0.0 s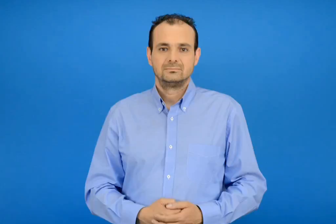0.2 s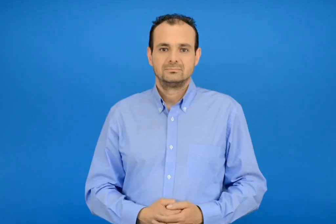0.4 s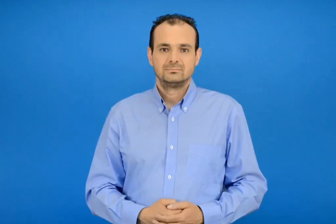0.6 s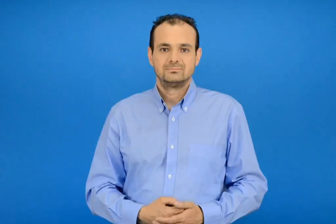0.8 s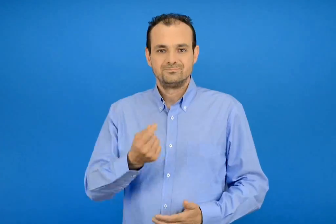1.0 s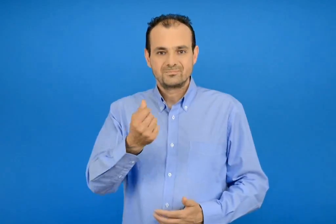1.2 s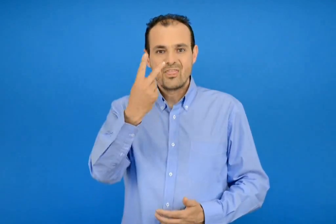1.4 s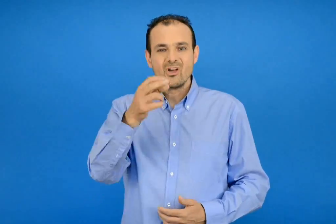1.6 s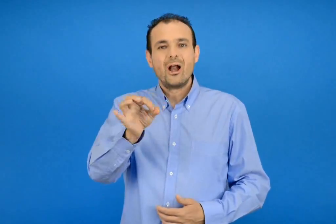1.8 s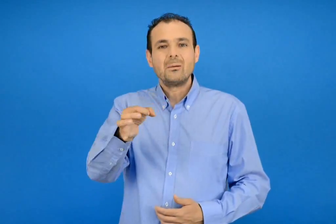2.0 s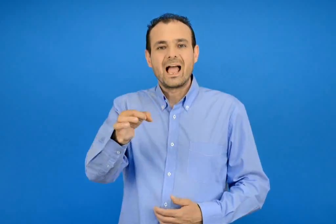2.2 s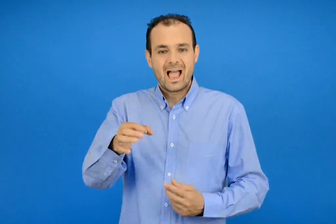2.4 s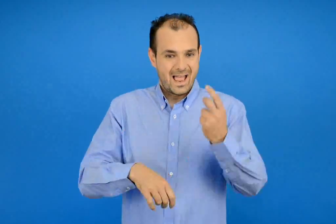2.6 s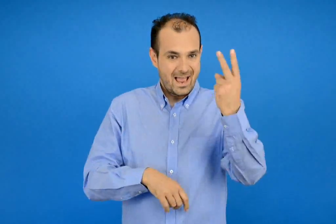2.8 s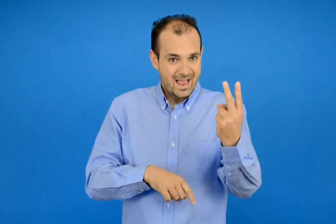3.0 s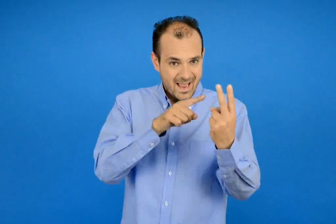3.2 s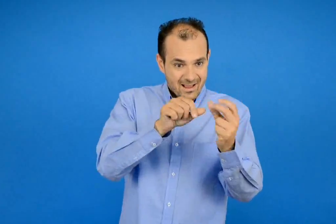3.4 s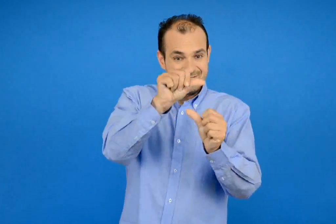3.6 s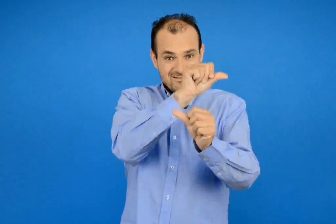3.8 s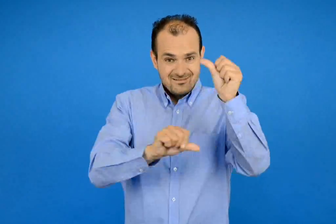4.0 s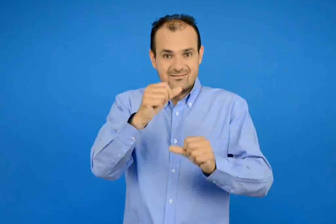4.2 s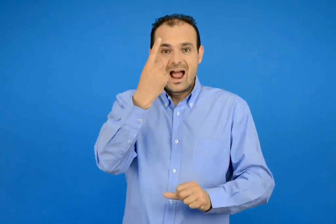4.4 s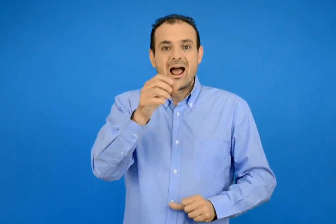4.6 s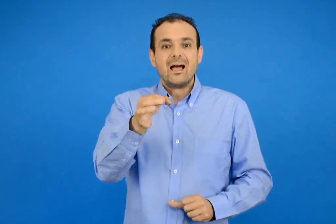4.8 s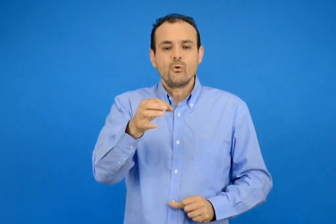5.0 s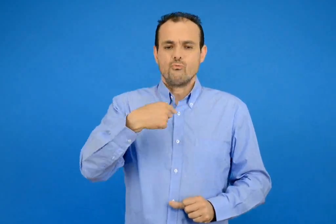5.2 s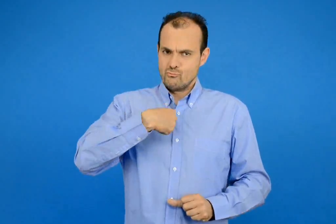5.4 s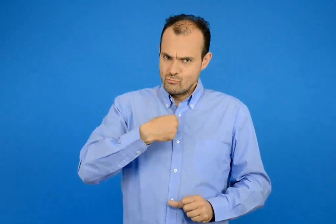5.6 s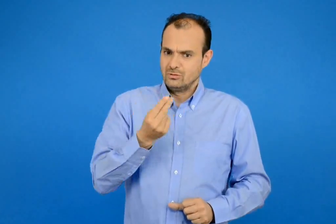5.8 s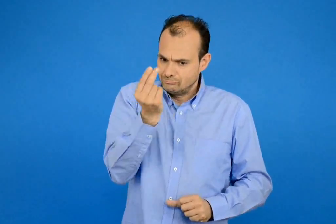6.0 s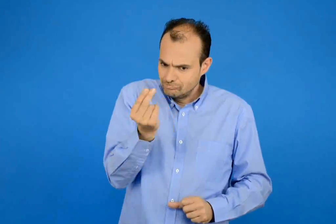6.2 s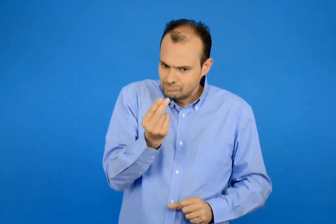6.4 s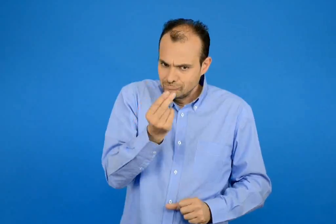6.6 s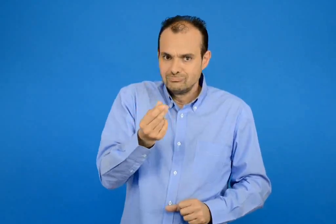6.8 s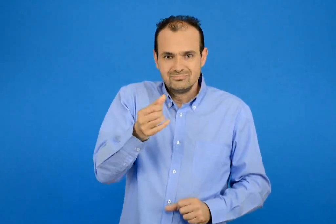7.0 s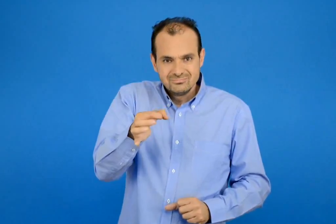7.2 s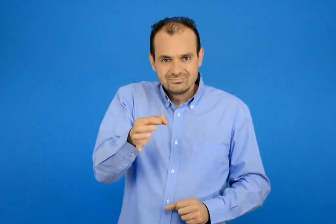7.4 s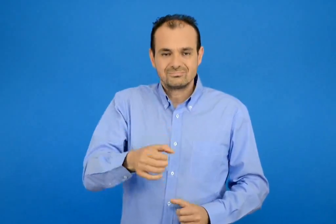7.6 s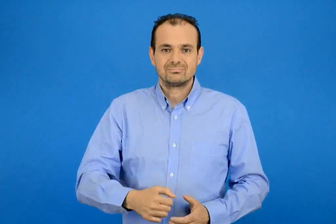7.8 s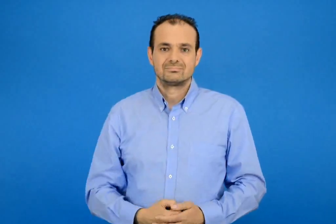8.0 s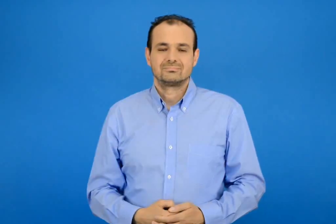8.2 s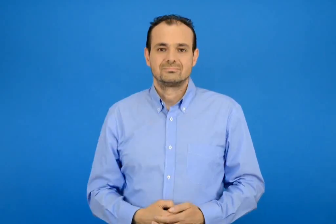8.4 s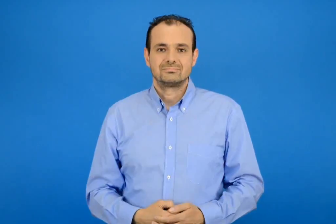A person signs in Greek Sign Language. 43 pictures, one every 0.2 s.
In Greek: ανταλλάσσω τα 2 λεπτά με νομίσματα του 1 λεπτού σχεδιάζω τα νομίσματα
